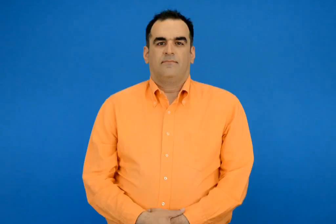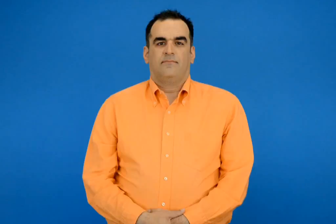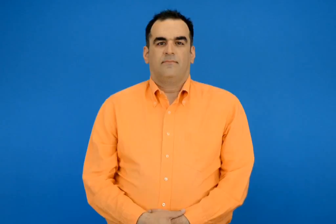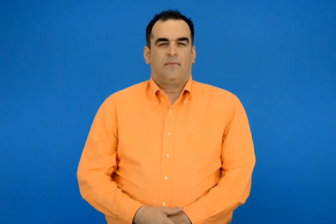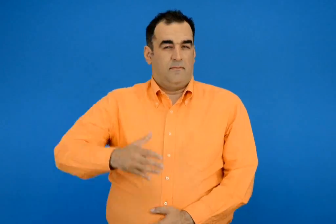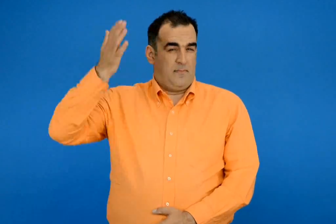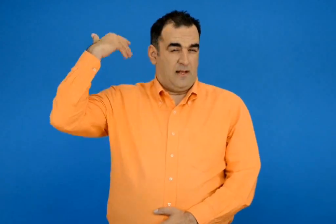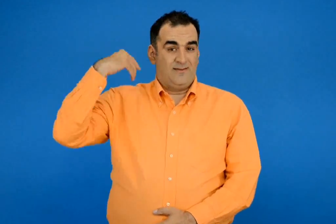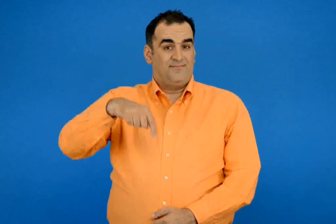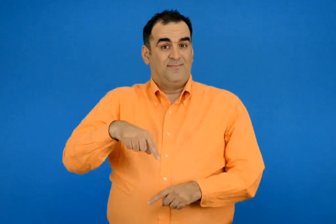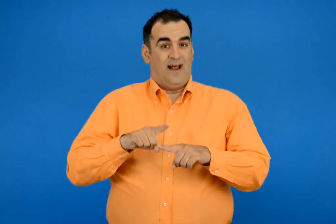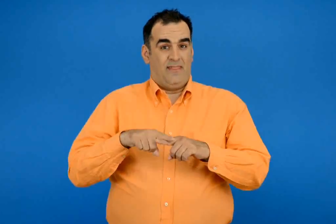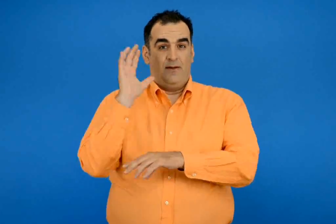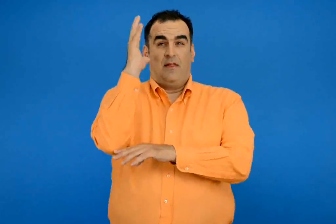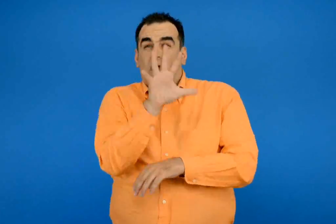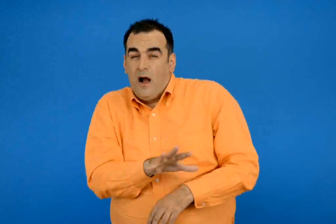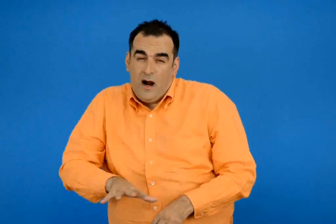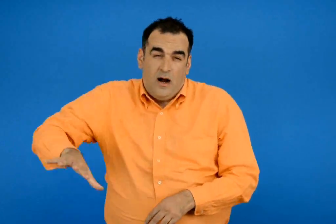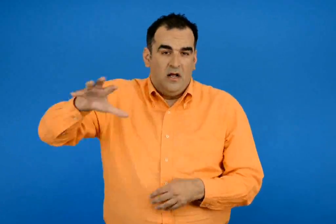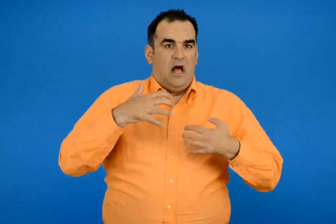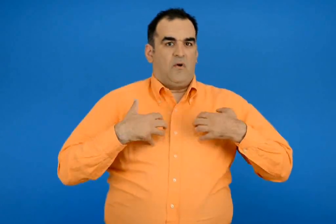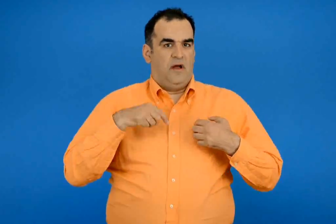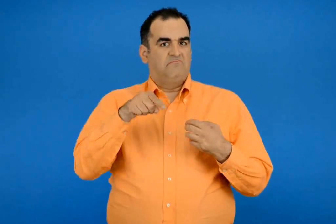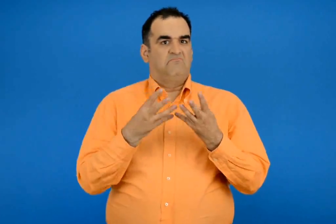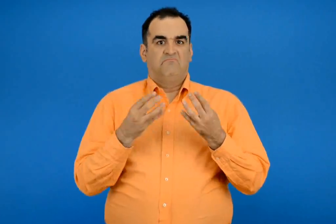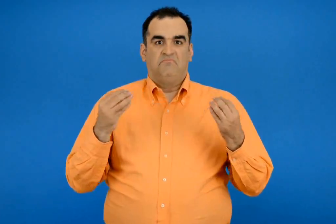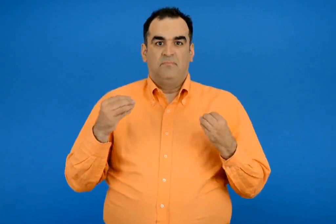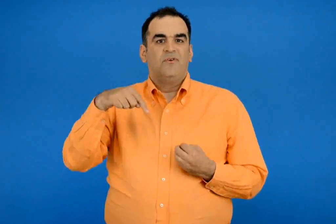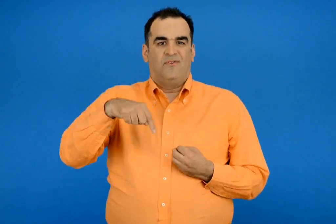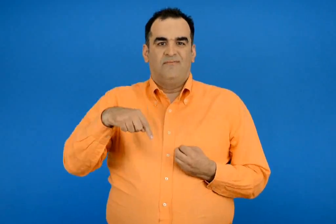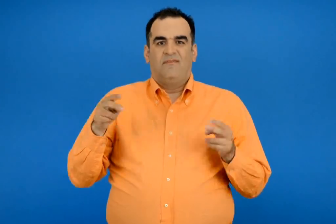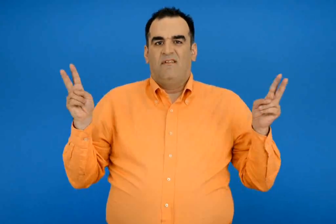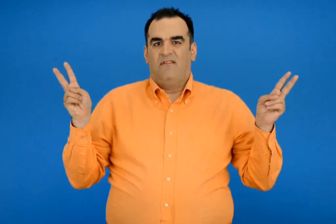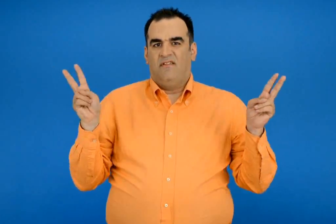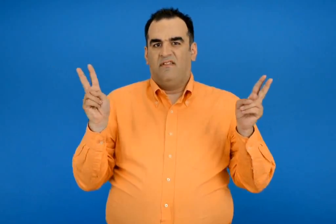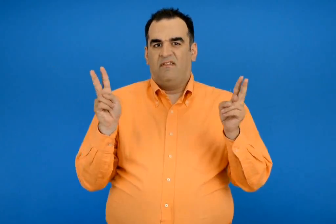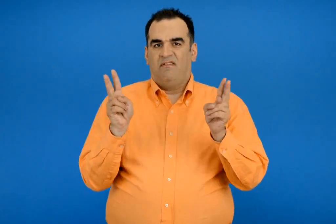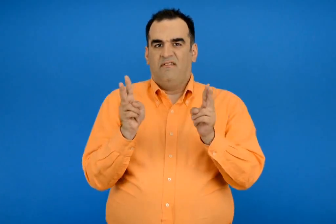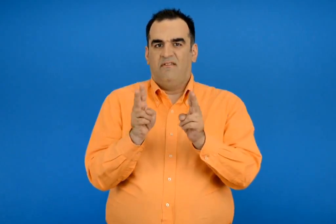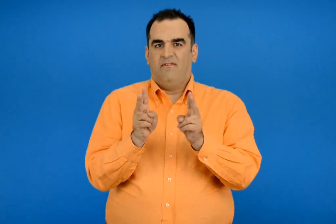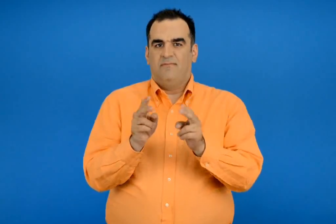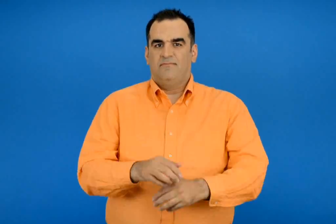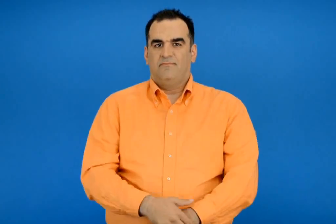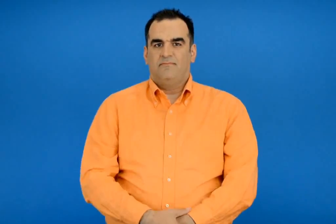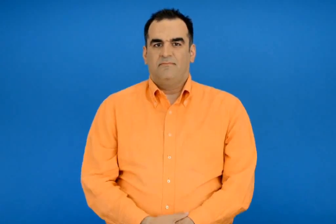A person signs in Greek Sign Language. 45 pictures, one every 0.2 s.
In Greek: παλιά ζούσε στα δάση ολόκληρης της ελλάδας σήμερα όμως δεν υπάρχουν πια πολλές αρκούδες
